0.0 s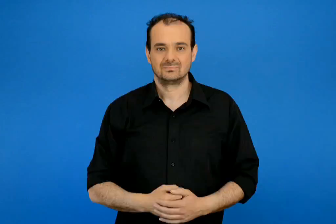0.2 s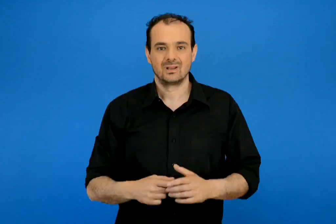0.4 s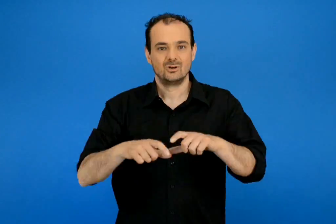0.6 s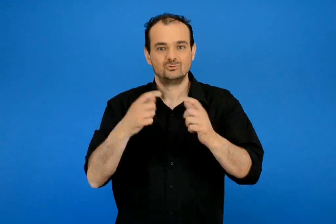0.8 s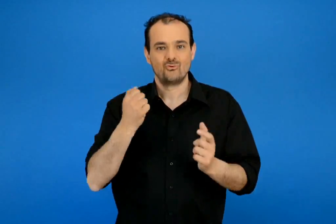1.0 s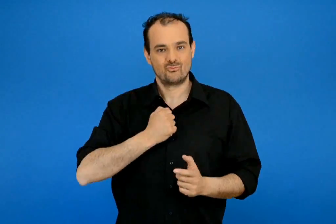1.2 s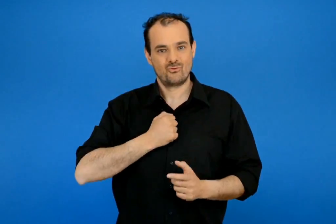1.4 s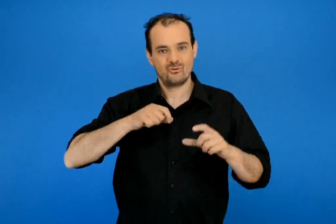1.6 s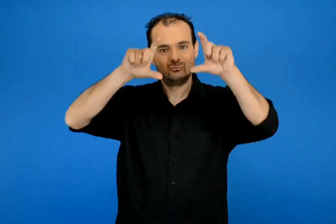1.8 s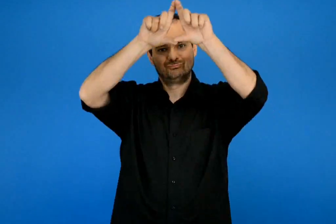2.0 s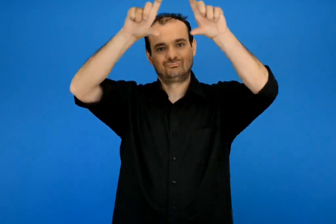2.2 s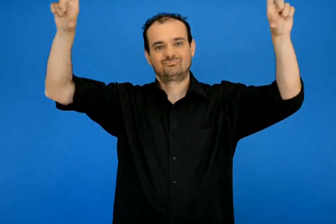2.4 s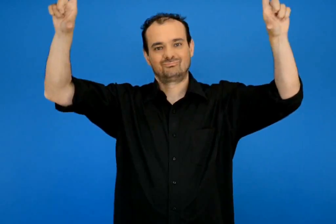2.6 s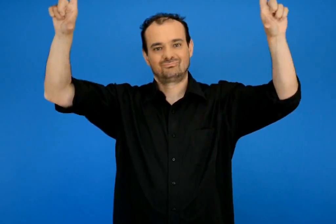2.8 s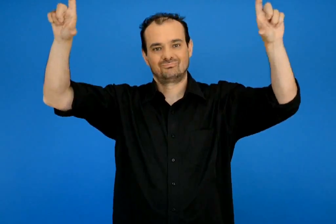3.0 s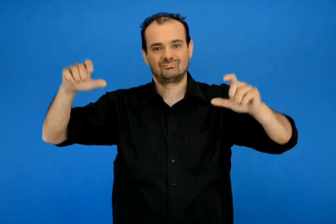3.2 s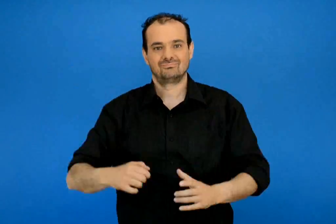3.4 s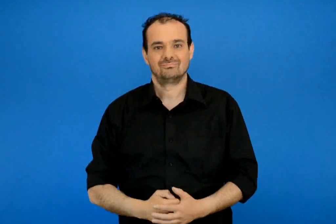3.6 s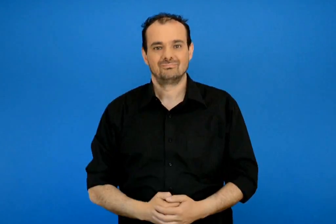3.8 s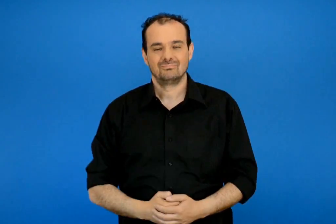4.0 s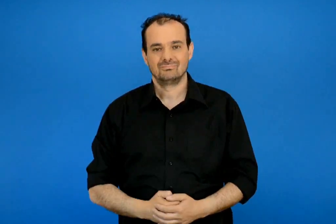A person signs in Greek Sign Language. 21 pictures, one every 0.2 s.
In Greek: η ταυτότητα του σχολείου μου
